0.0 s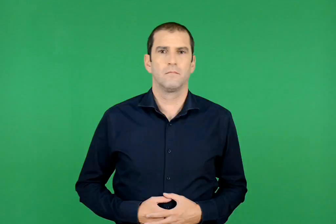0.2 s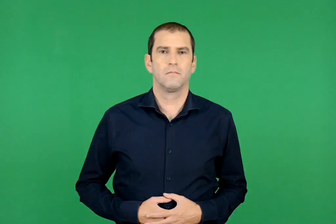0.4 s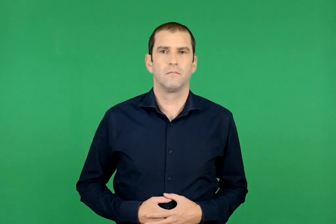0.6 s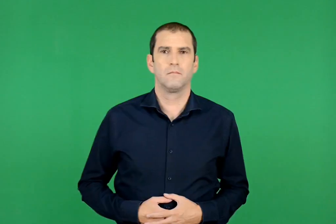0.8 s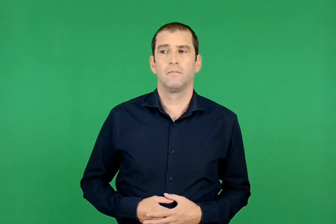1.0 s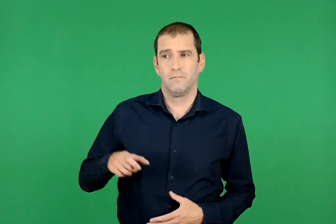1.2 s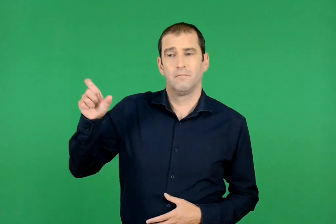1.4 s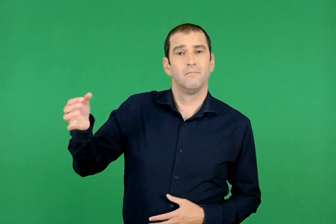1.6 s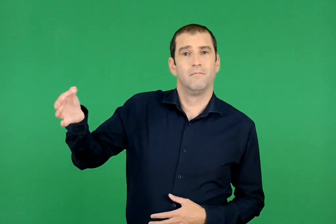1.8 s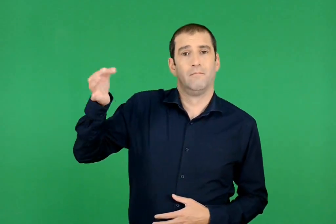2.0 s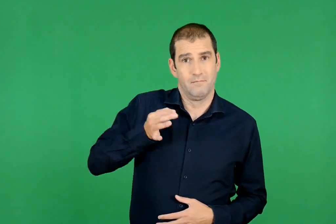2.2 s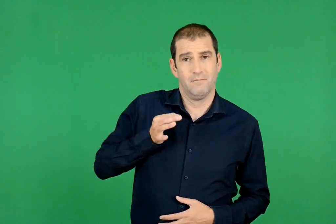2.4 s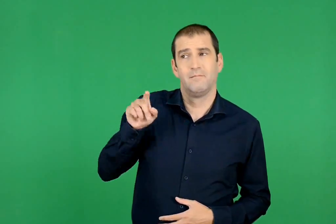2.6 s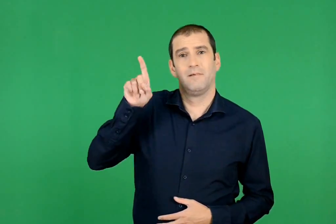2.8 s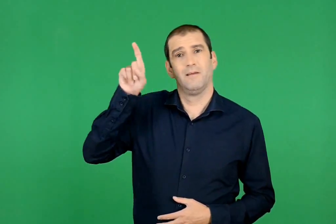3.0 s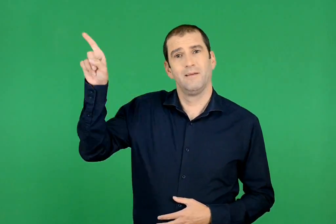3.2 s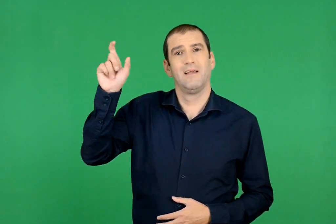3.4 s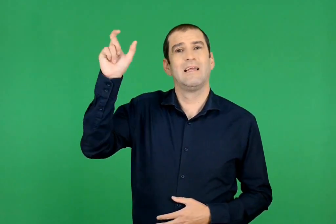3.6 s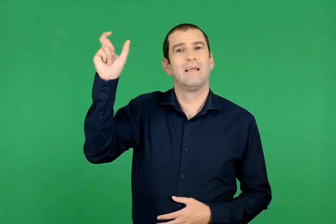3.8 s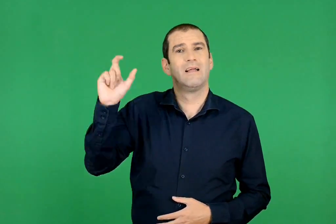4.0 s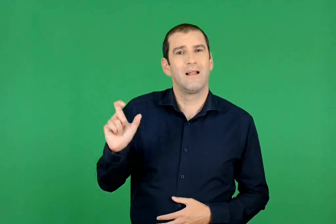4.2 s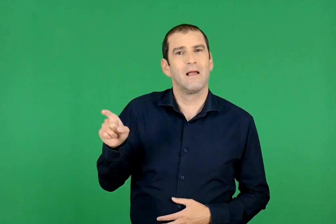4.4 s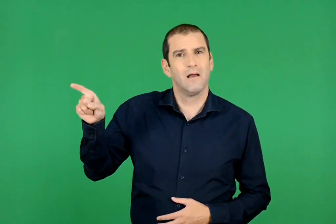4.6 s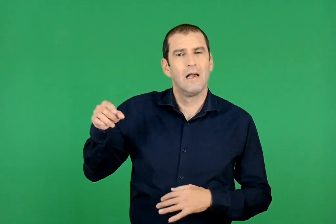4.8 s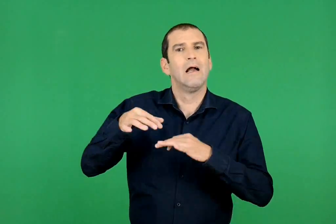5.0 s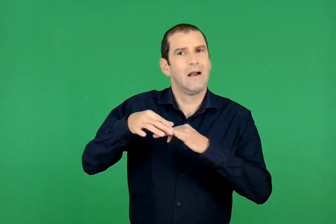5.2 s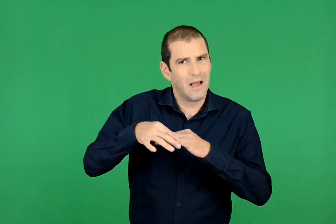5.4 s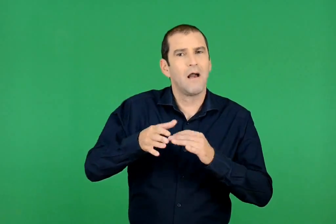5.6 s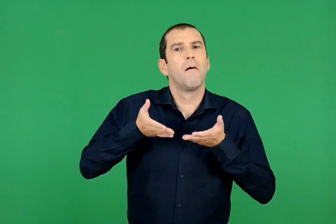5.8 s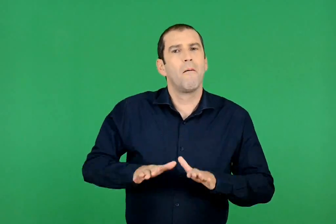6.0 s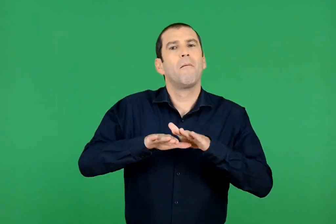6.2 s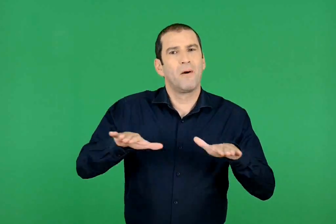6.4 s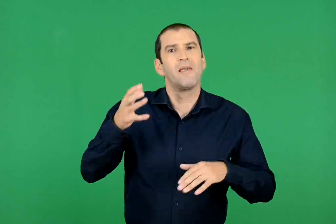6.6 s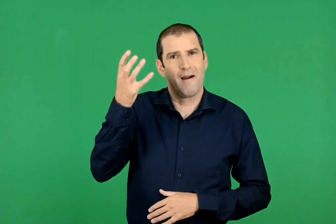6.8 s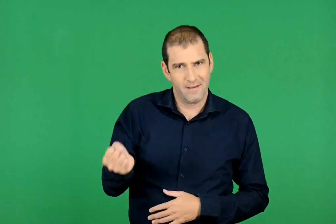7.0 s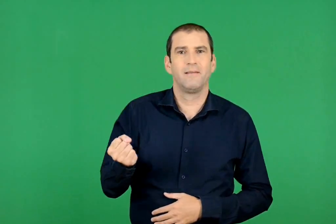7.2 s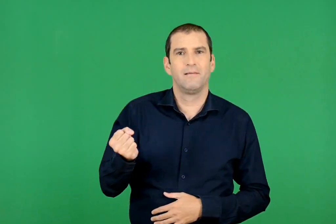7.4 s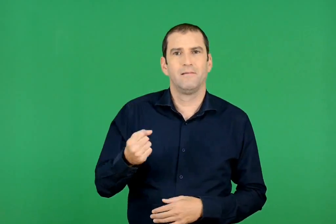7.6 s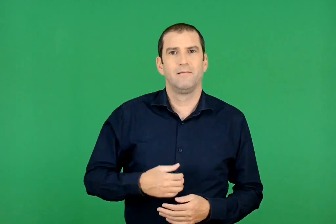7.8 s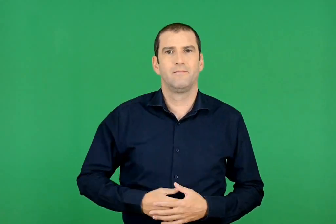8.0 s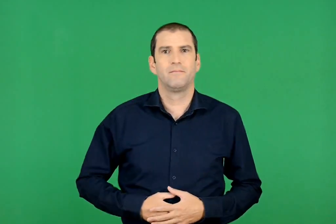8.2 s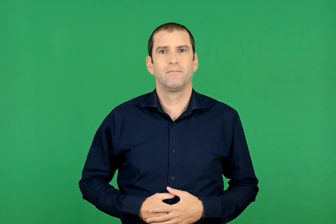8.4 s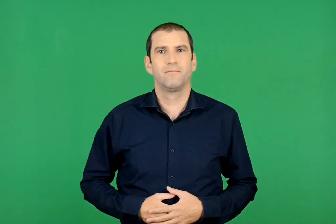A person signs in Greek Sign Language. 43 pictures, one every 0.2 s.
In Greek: έλεγε πως είχε κι αυτός παιδιά και γυναίκα στην ιταλία
